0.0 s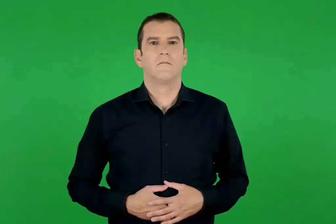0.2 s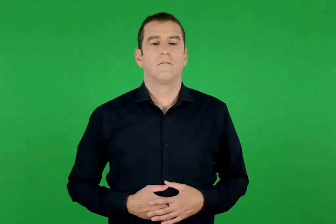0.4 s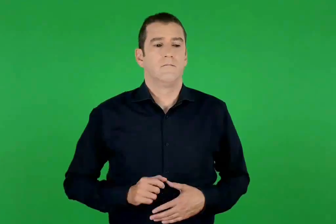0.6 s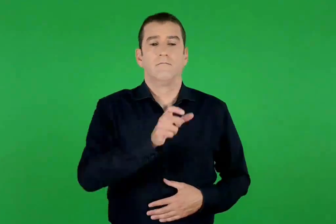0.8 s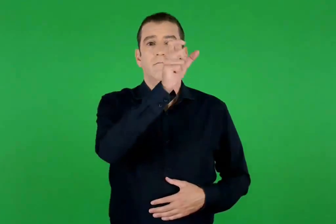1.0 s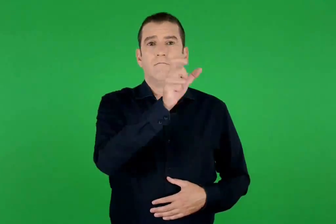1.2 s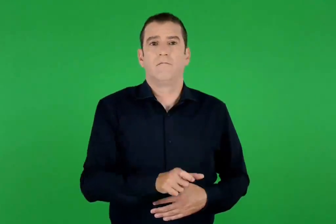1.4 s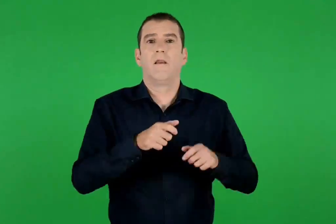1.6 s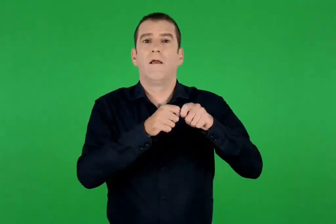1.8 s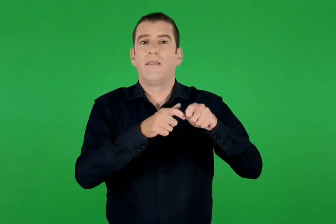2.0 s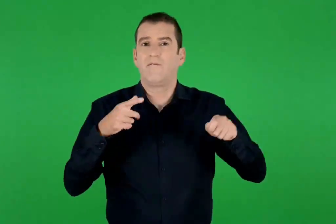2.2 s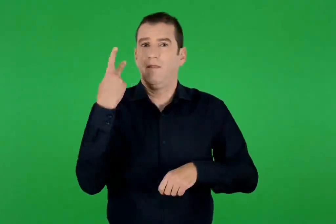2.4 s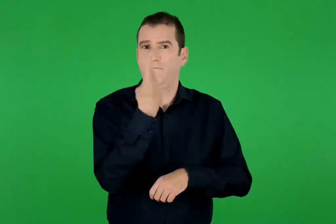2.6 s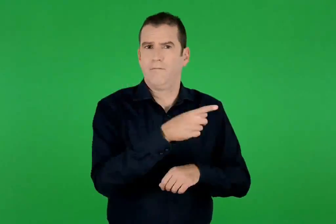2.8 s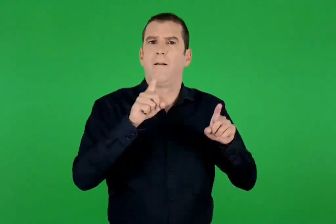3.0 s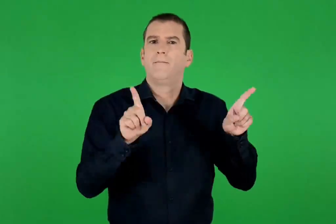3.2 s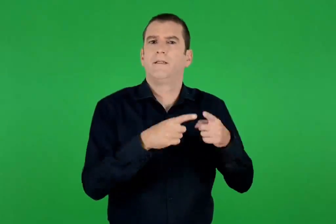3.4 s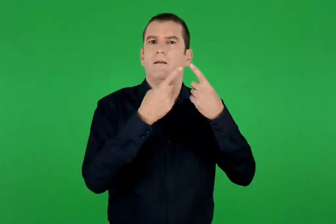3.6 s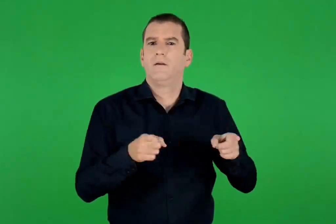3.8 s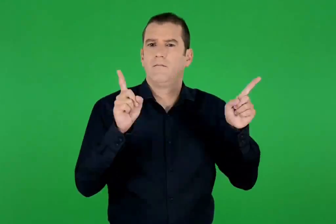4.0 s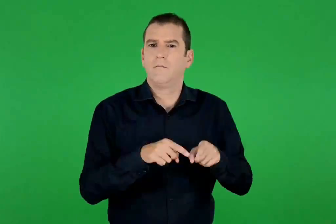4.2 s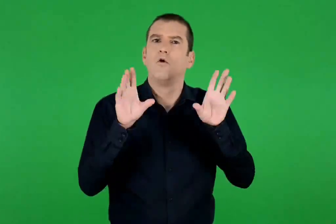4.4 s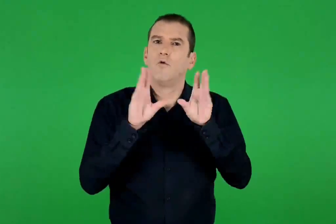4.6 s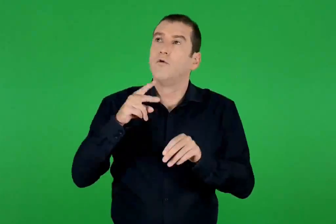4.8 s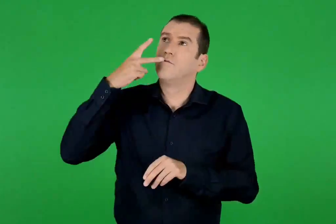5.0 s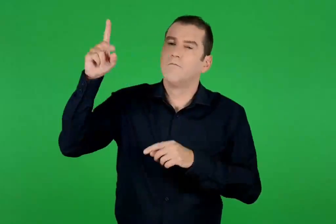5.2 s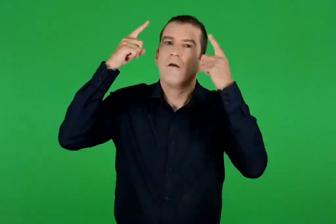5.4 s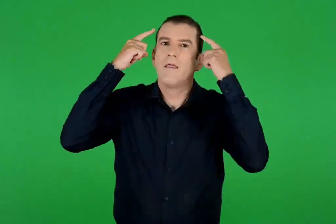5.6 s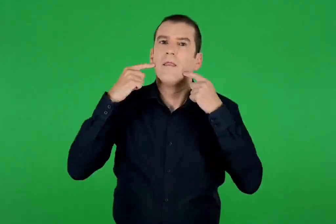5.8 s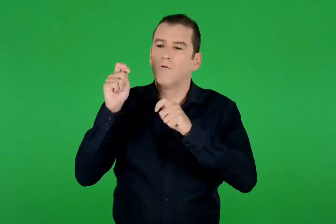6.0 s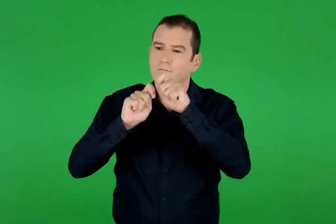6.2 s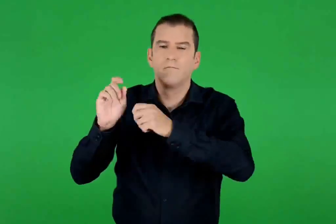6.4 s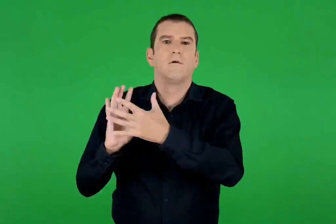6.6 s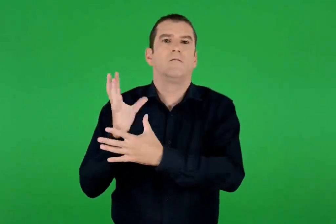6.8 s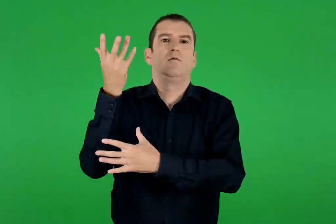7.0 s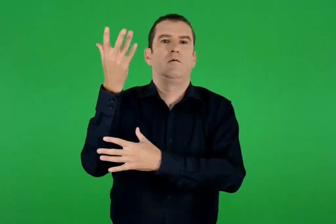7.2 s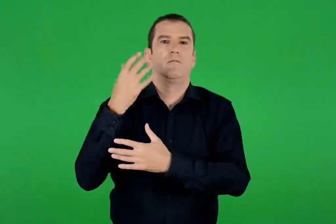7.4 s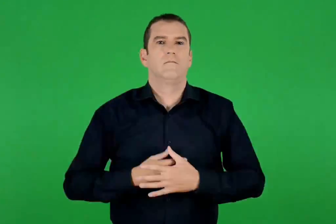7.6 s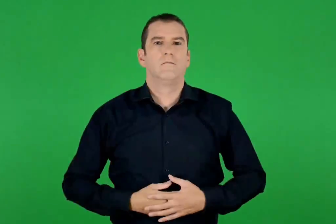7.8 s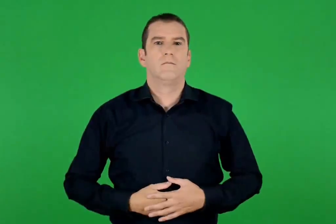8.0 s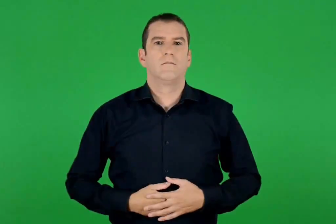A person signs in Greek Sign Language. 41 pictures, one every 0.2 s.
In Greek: ψαλμοί του δαβίδ για την κτίση του θεού
